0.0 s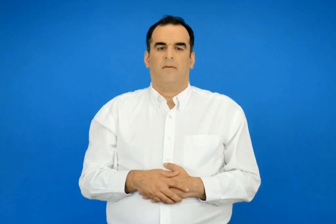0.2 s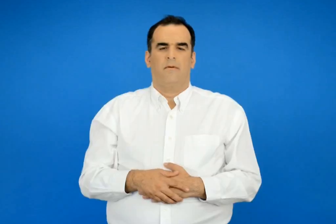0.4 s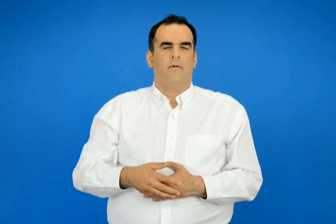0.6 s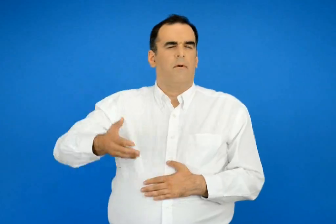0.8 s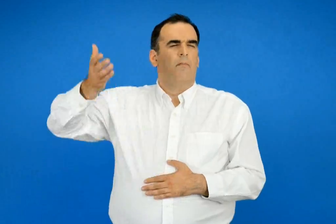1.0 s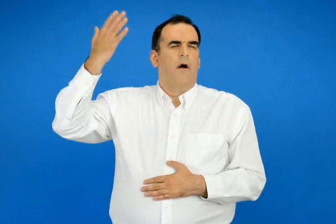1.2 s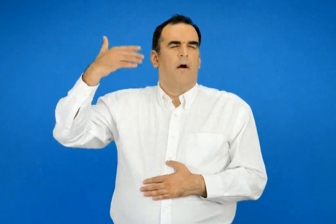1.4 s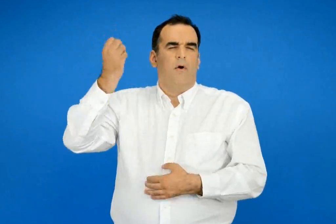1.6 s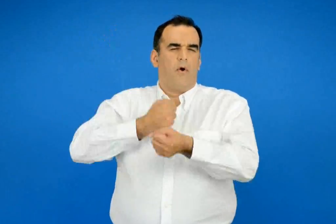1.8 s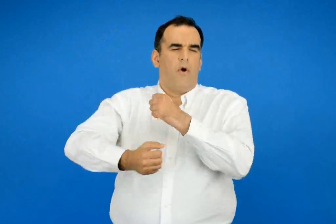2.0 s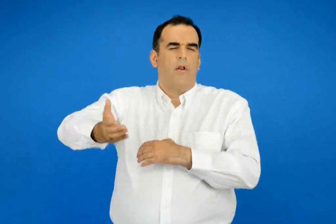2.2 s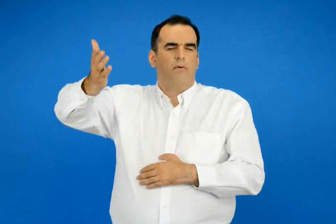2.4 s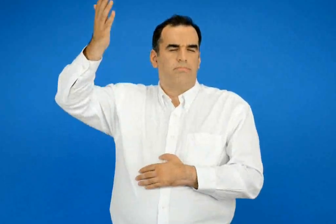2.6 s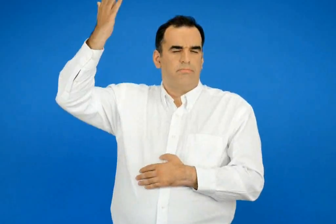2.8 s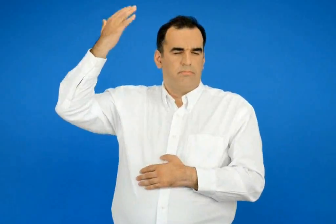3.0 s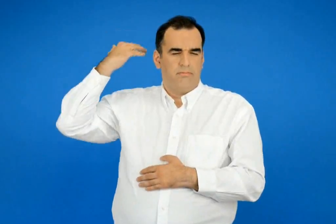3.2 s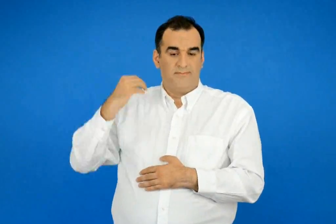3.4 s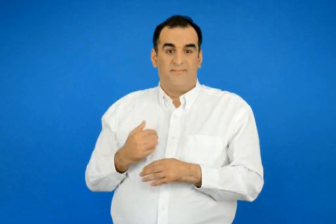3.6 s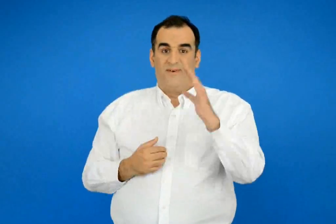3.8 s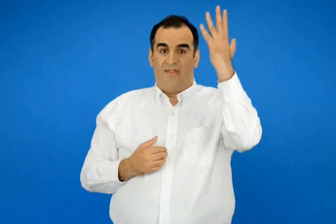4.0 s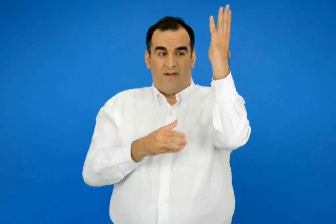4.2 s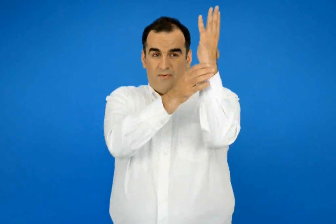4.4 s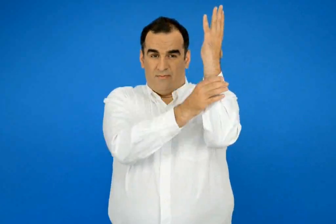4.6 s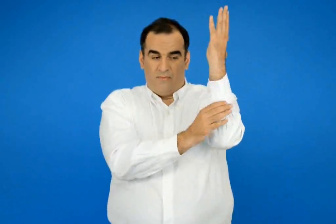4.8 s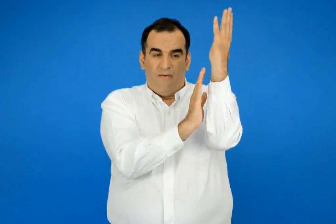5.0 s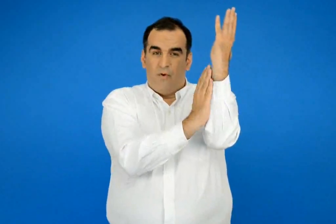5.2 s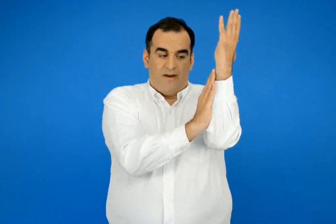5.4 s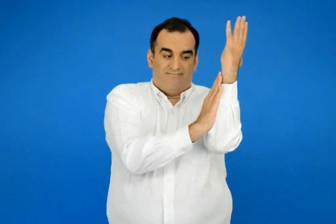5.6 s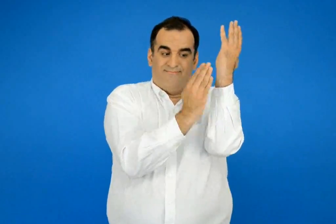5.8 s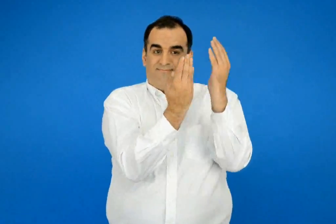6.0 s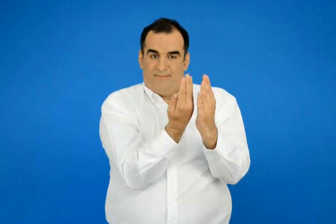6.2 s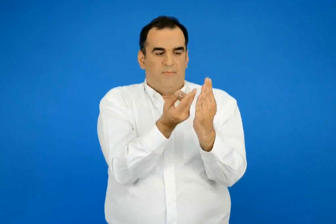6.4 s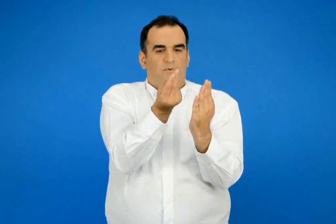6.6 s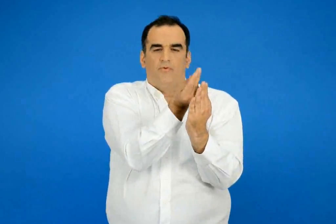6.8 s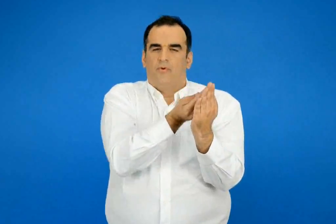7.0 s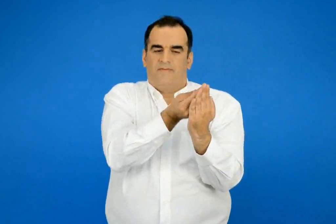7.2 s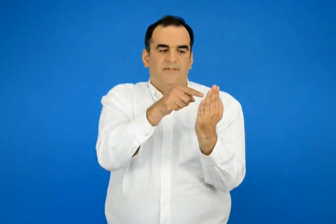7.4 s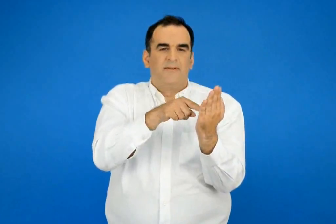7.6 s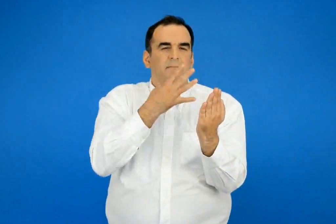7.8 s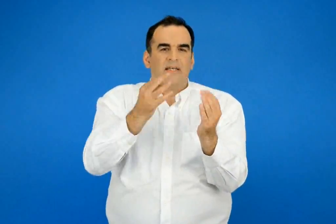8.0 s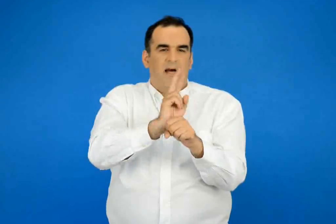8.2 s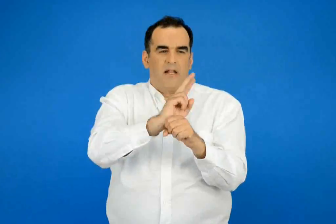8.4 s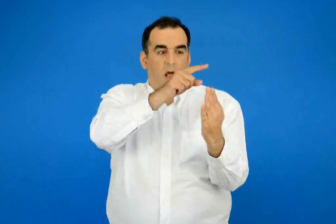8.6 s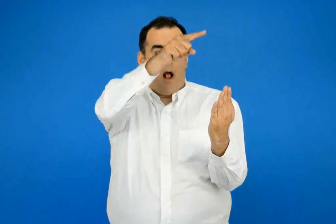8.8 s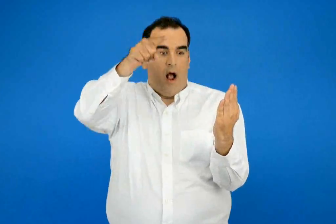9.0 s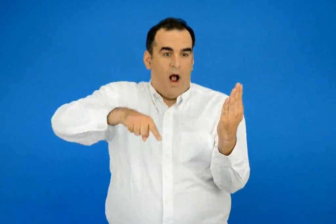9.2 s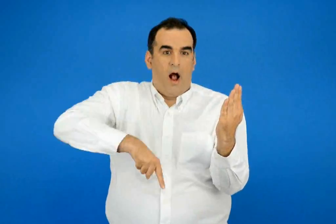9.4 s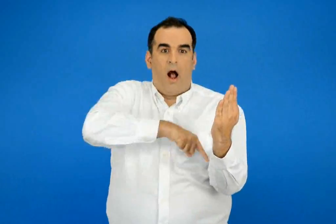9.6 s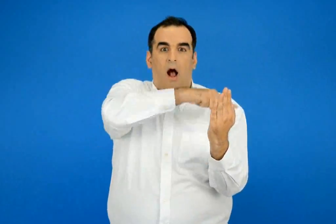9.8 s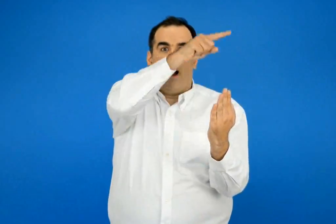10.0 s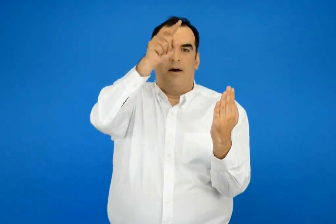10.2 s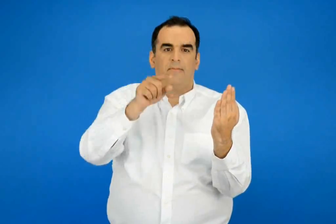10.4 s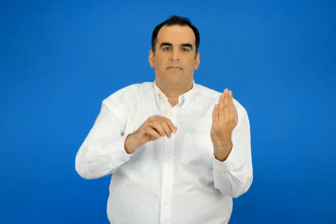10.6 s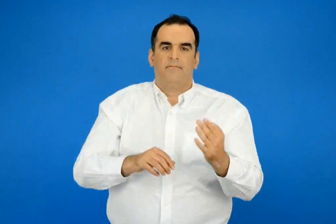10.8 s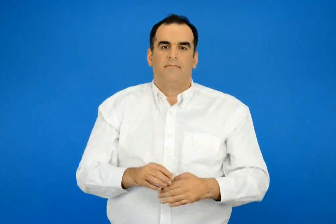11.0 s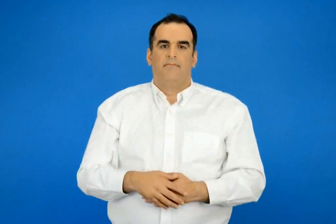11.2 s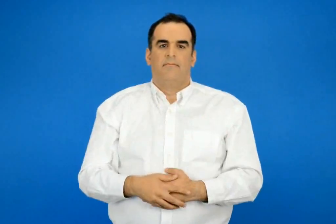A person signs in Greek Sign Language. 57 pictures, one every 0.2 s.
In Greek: στα παλιά χρονιά έγραφαν και ζωγράφιζαν στις φλούδες του κορμού του που έμοιαζαν με μεγάλα χαρτιά
